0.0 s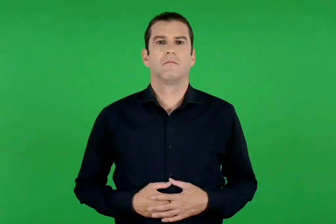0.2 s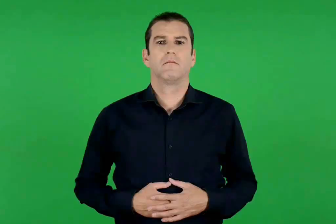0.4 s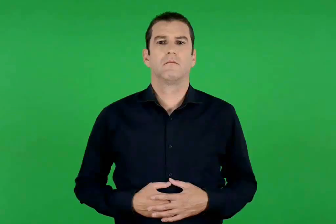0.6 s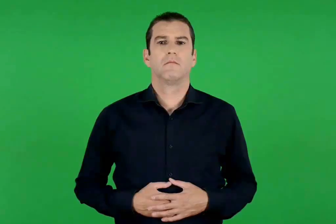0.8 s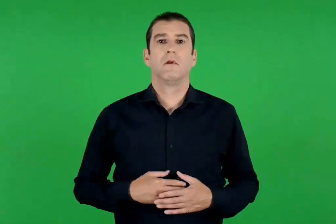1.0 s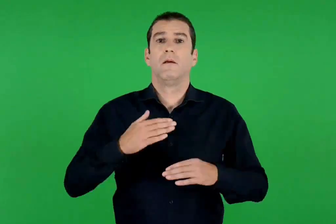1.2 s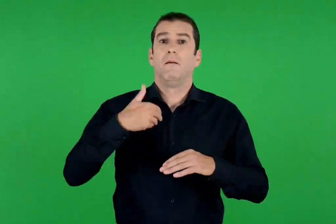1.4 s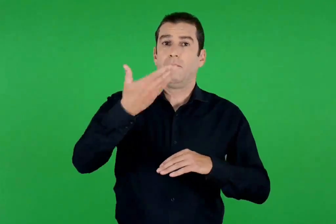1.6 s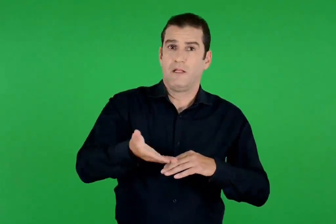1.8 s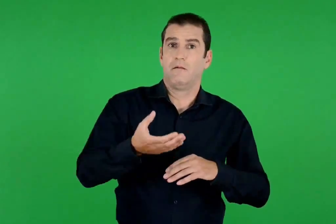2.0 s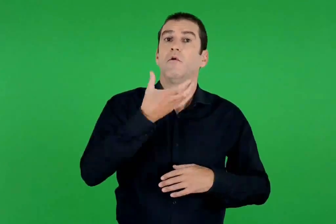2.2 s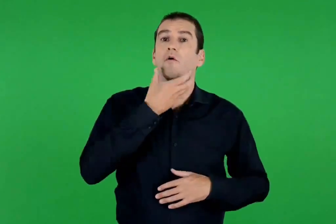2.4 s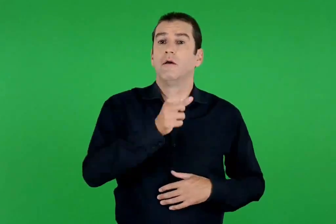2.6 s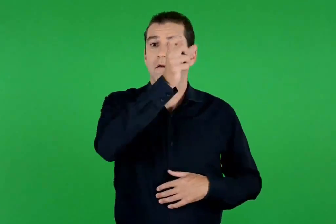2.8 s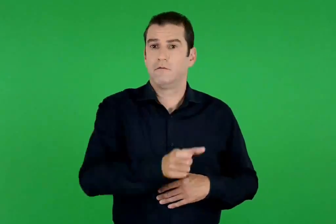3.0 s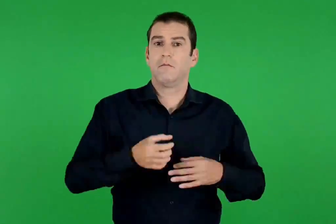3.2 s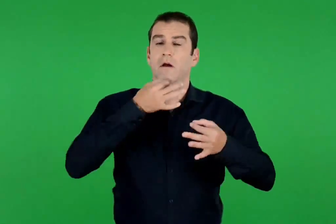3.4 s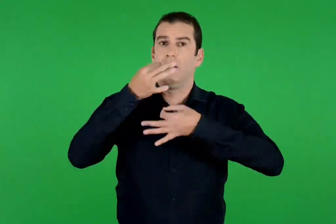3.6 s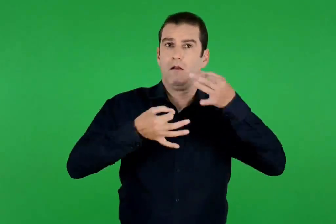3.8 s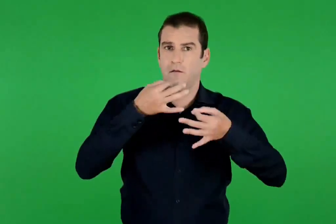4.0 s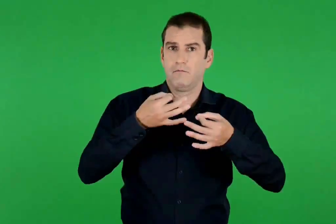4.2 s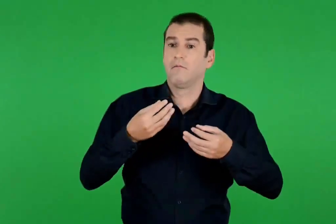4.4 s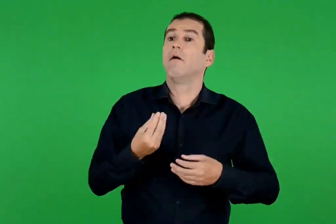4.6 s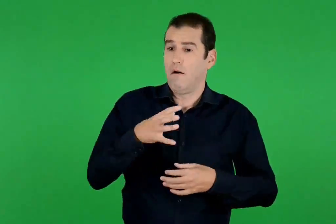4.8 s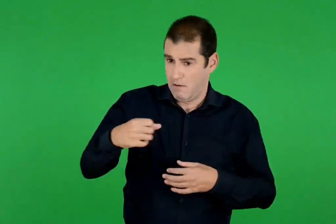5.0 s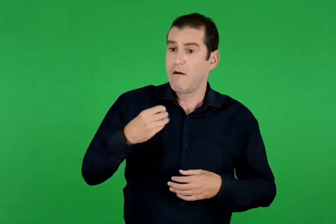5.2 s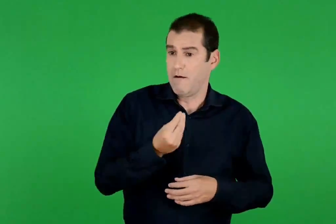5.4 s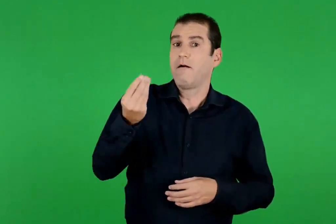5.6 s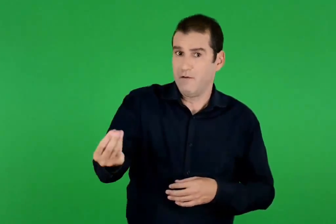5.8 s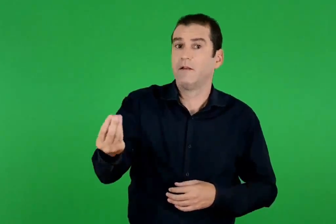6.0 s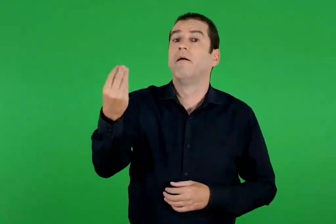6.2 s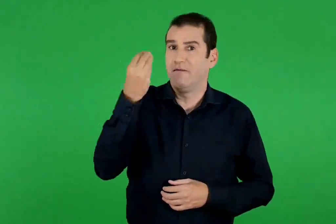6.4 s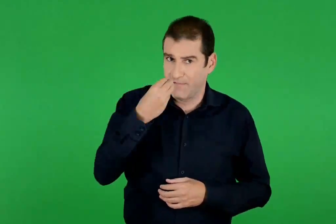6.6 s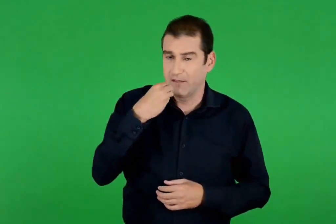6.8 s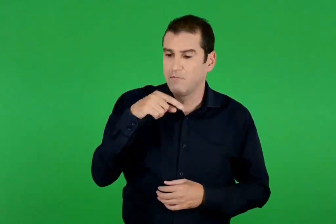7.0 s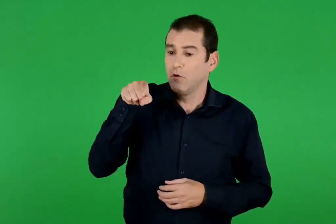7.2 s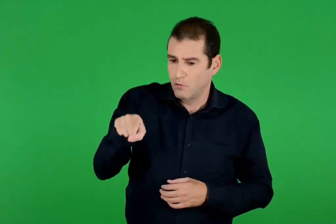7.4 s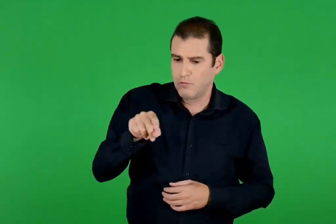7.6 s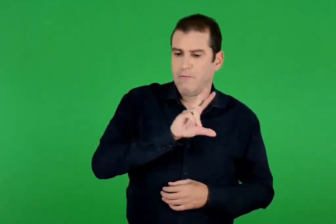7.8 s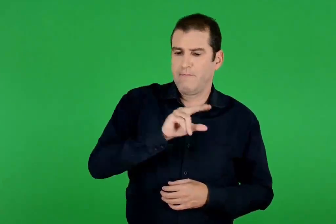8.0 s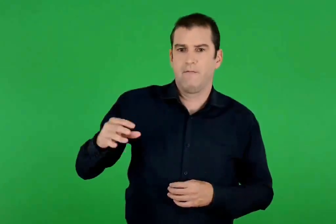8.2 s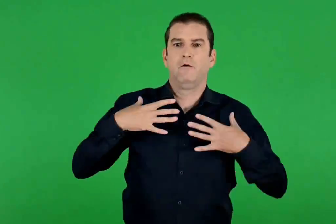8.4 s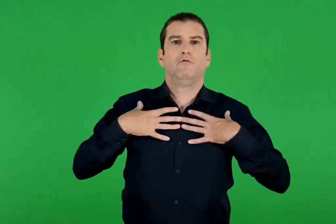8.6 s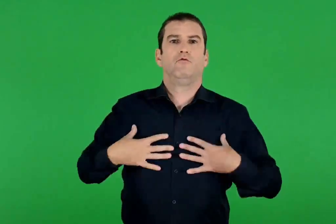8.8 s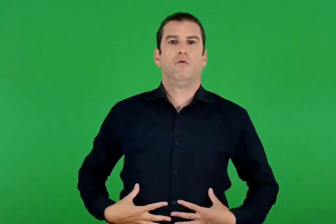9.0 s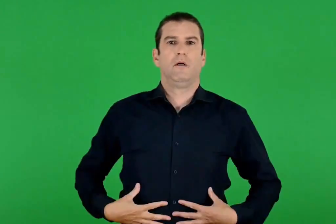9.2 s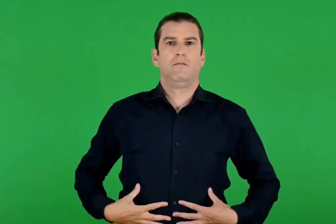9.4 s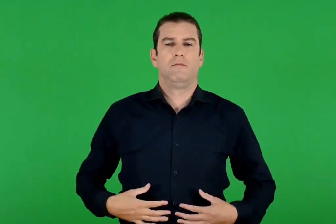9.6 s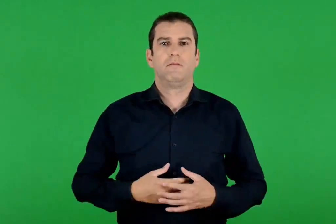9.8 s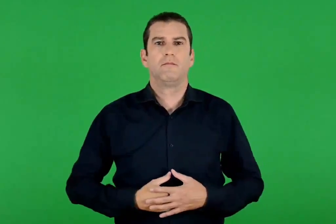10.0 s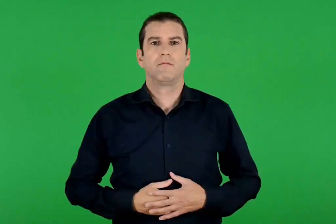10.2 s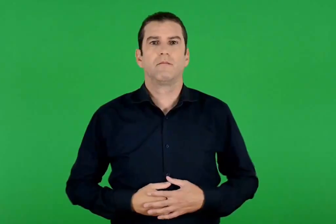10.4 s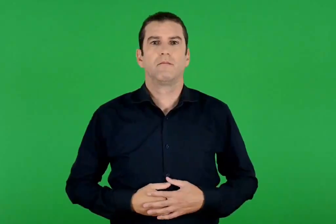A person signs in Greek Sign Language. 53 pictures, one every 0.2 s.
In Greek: στη συνέχεια , ο ιερέας λέει λάβετε , φάγετε. τούτο μου εστί το σώμα
